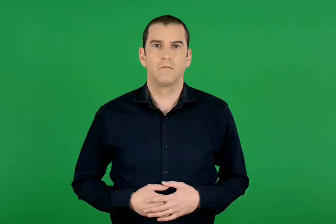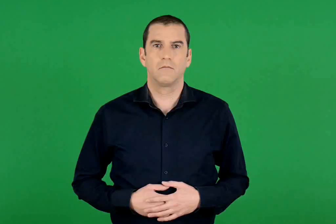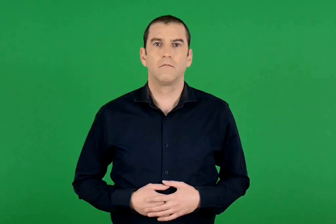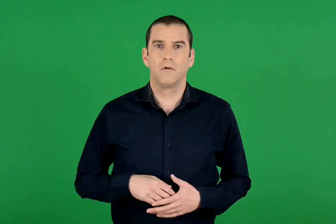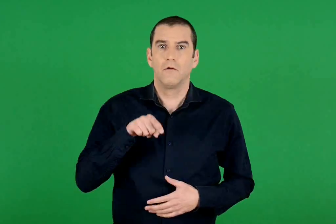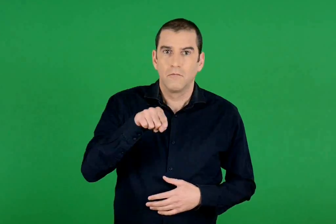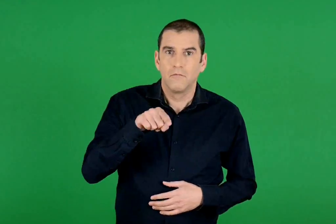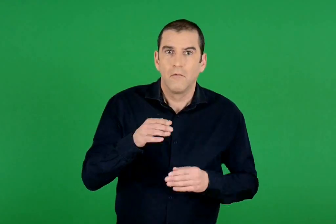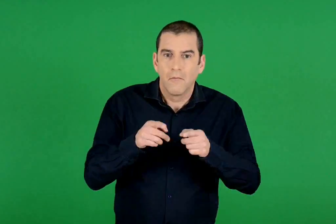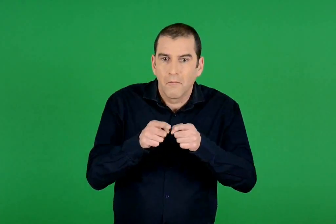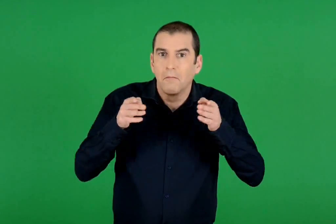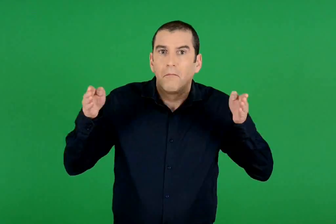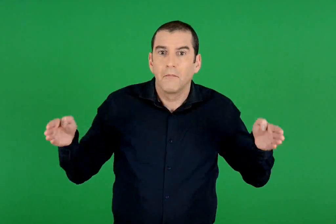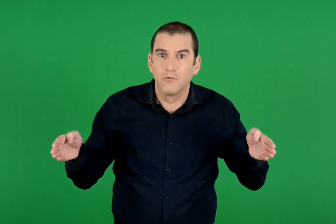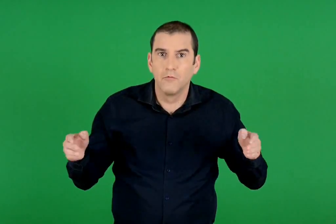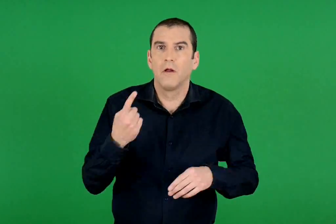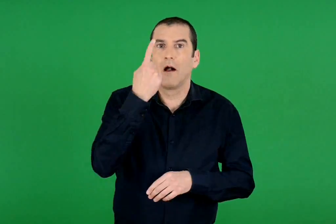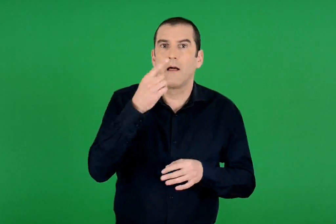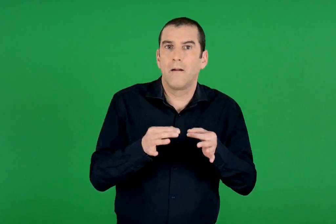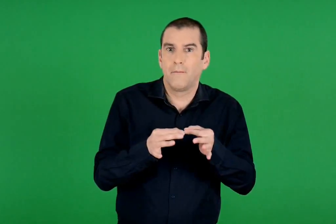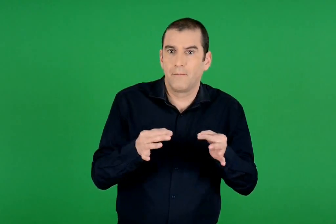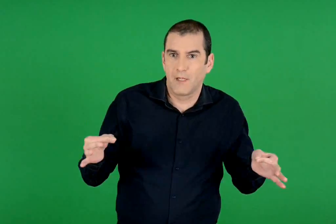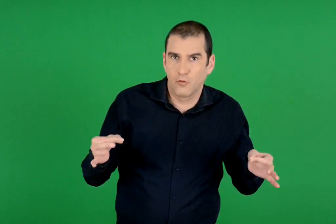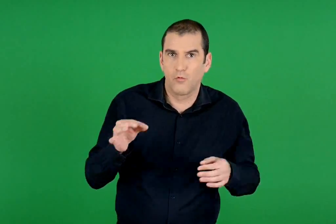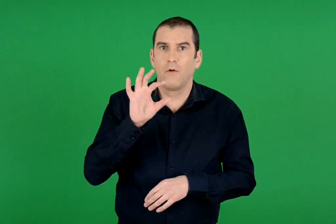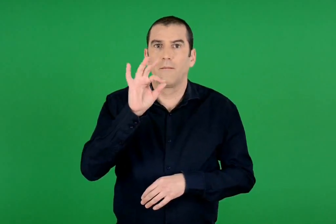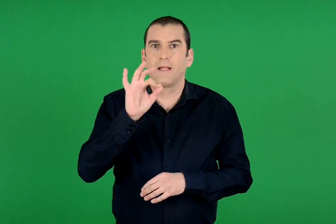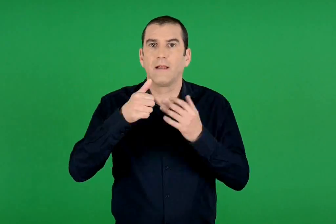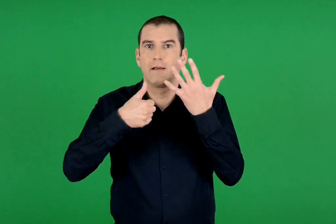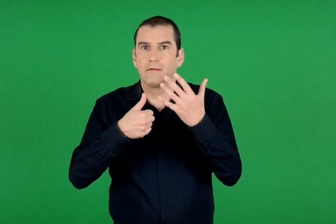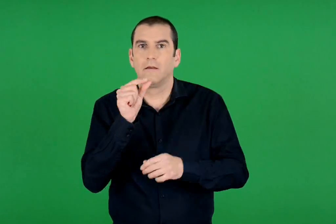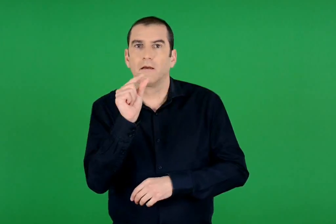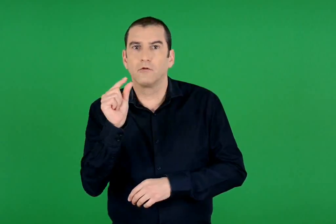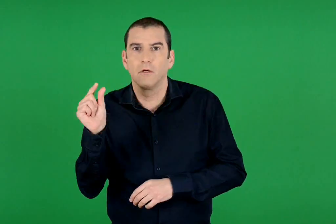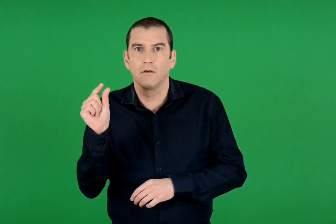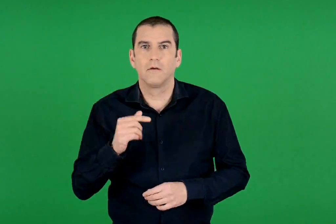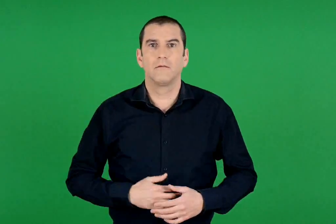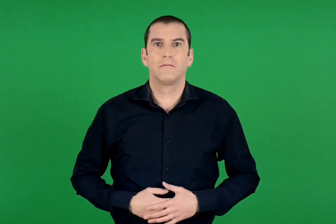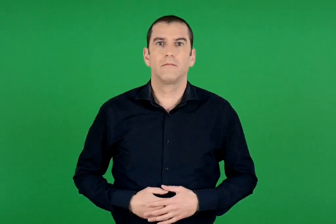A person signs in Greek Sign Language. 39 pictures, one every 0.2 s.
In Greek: έχει μήκος 1 μέτρο και 56 εκατοστά
